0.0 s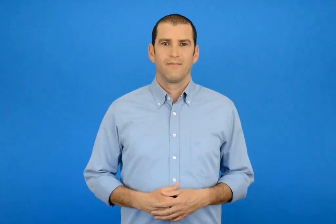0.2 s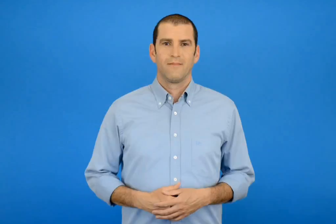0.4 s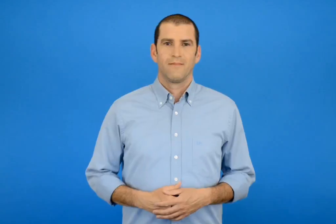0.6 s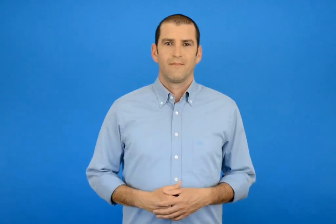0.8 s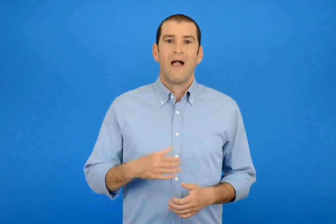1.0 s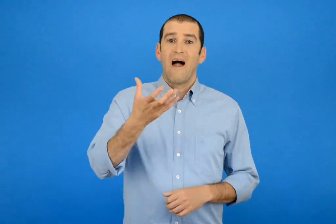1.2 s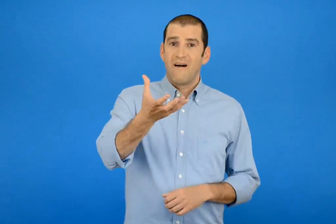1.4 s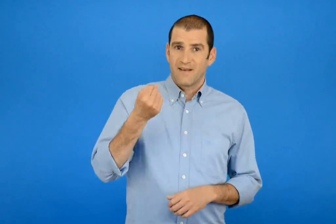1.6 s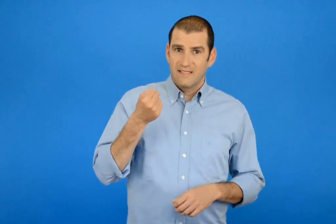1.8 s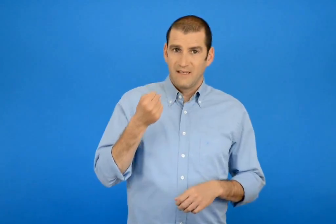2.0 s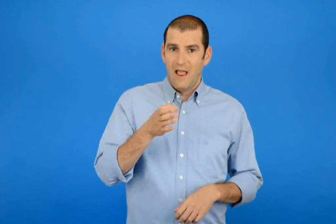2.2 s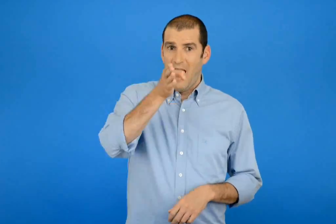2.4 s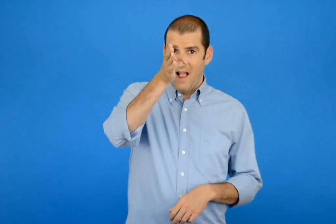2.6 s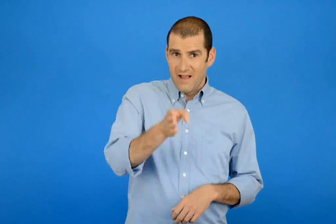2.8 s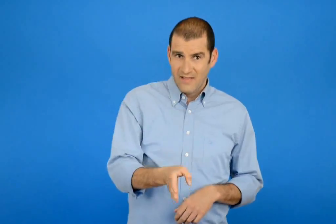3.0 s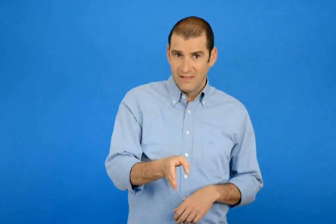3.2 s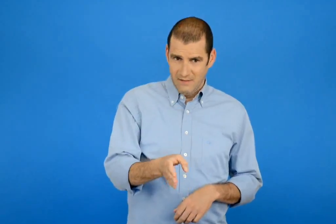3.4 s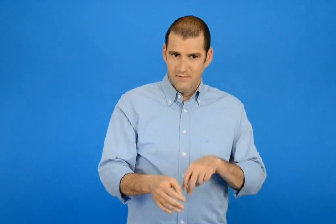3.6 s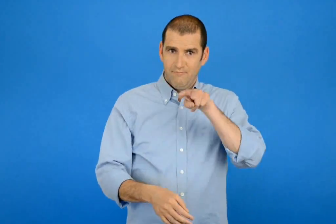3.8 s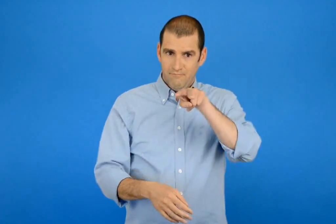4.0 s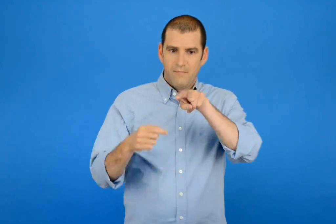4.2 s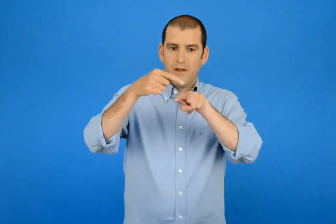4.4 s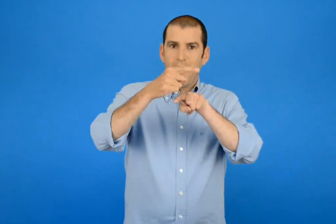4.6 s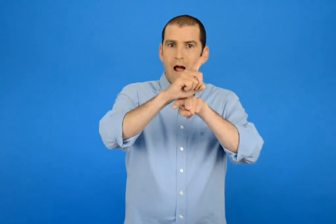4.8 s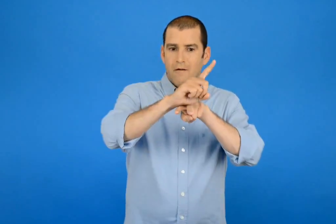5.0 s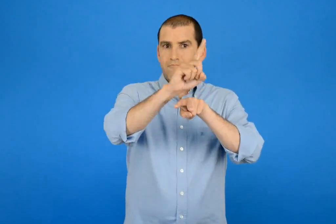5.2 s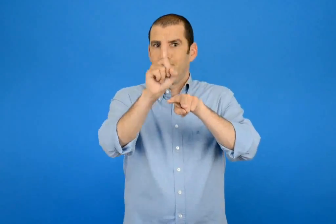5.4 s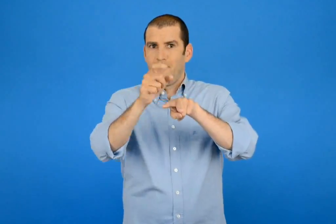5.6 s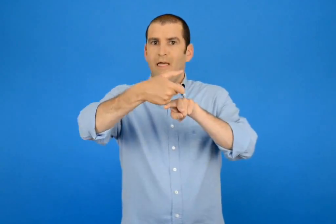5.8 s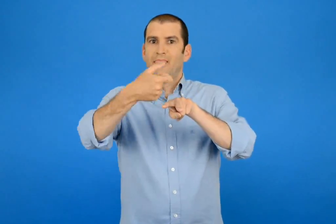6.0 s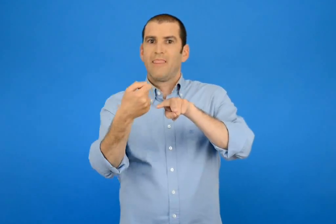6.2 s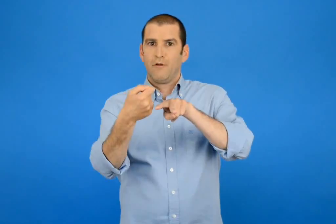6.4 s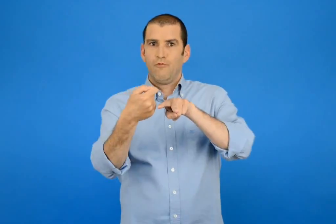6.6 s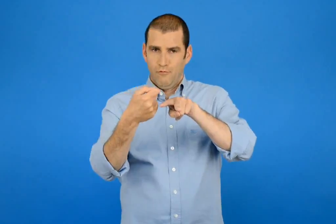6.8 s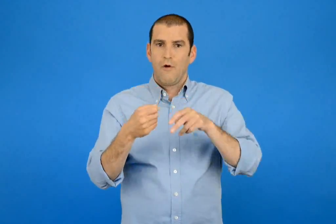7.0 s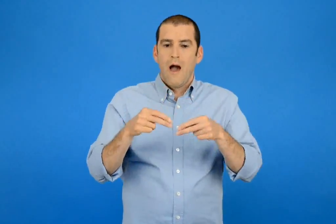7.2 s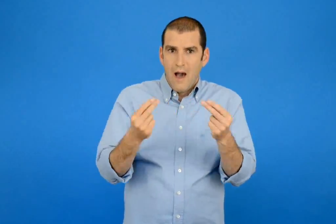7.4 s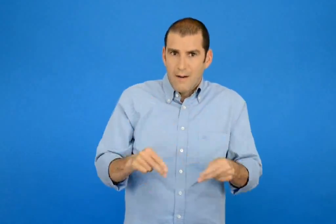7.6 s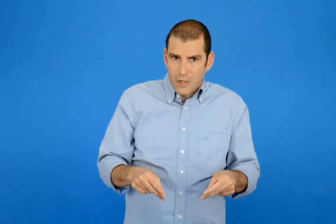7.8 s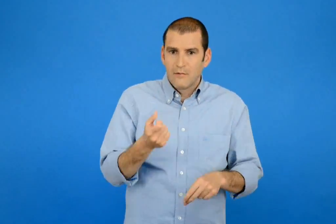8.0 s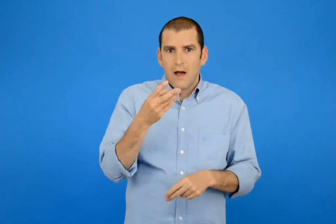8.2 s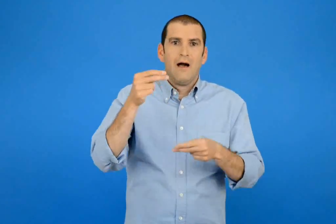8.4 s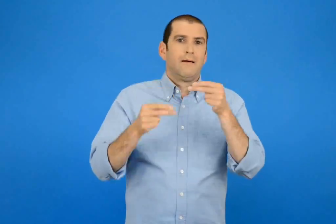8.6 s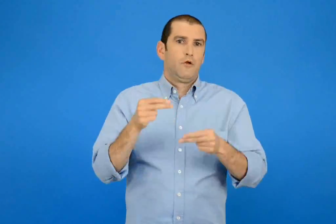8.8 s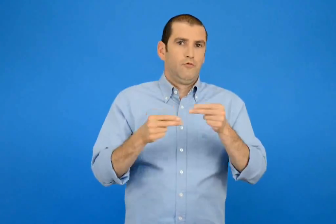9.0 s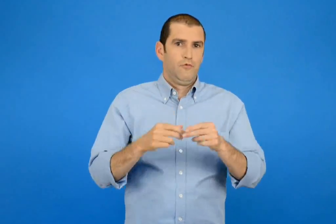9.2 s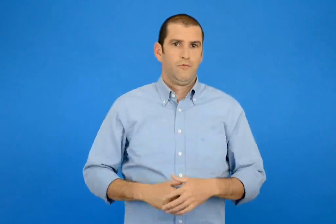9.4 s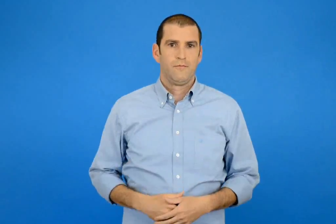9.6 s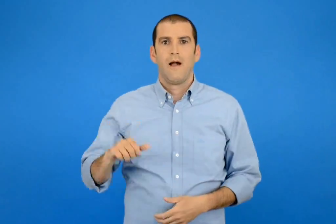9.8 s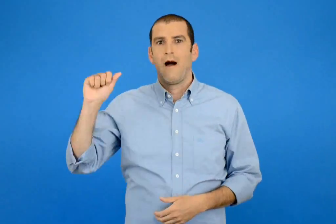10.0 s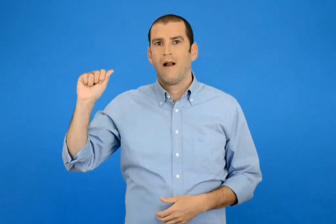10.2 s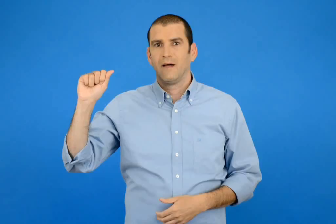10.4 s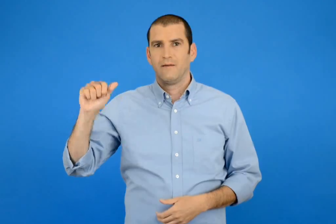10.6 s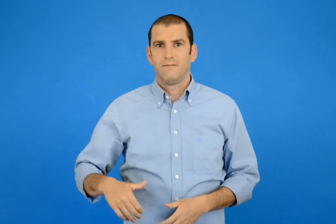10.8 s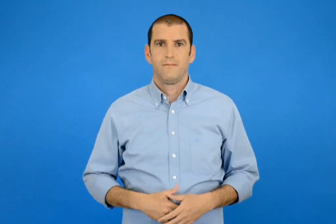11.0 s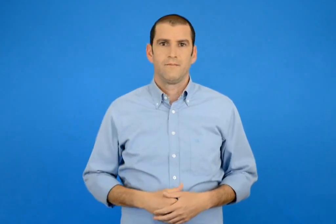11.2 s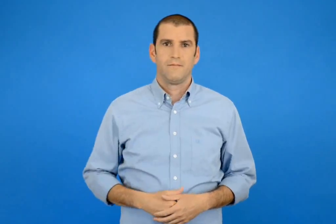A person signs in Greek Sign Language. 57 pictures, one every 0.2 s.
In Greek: υπολογίζω ένα αποτέλεσμα κάνοντας καθετή αφαίρεση με δανεικό α
